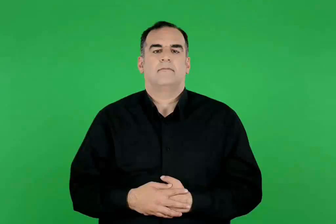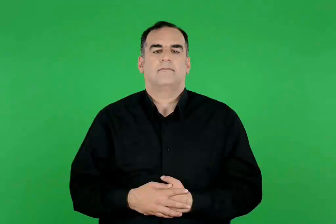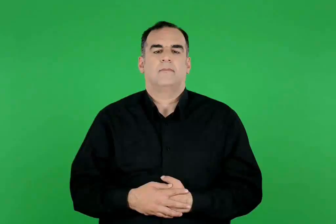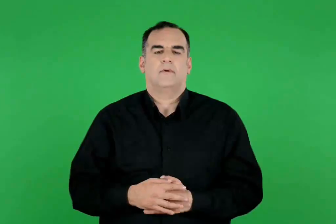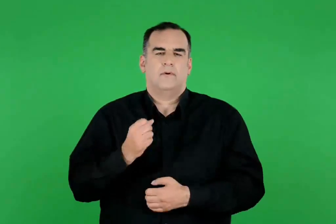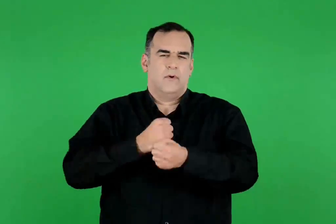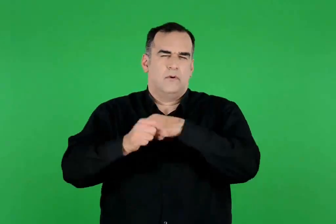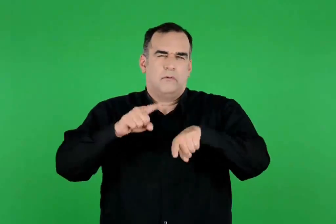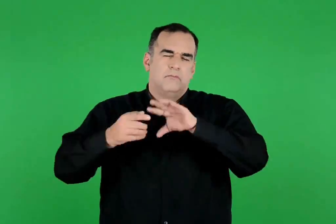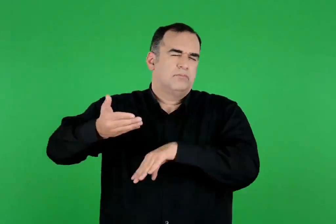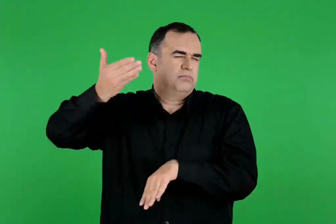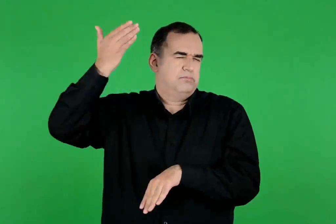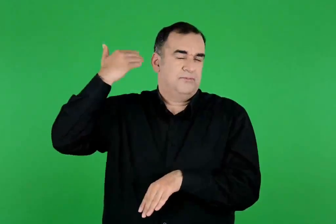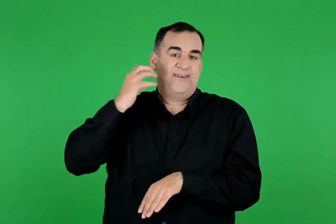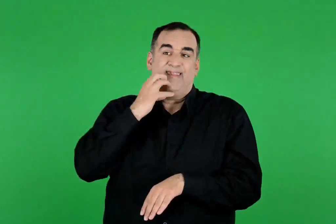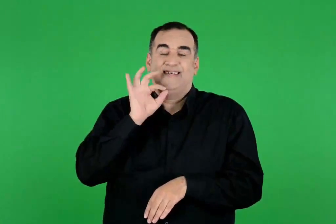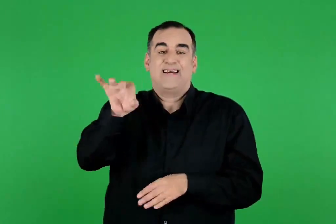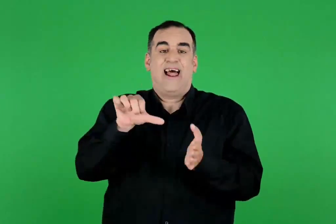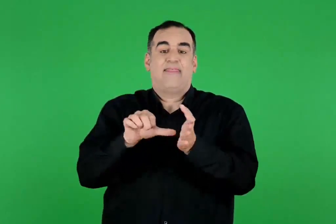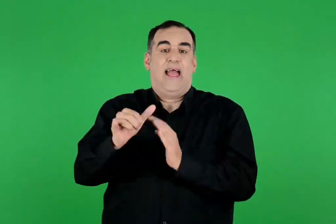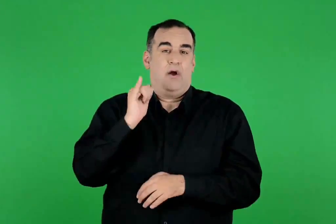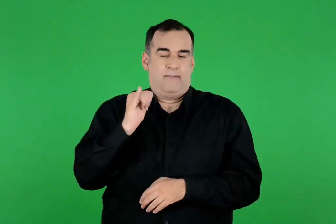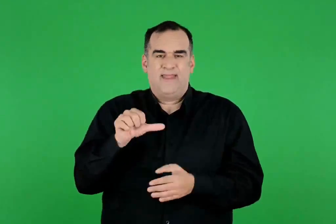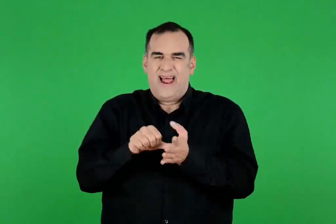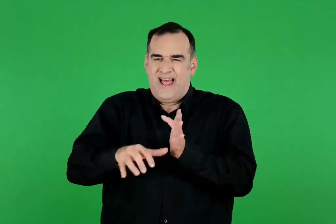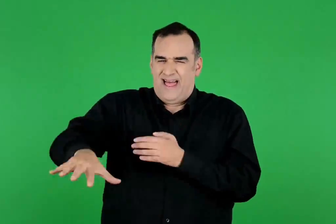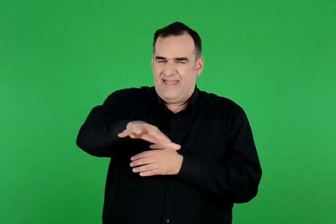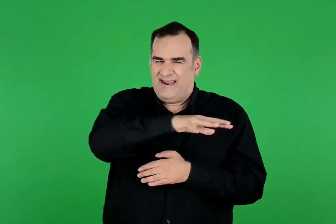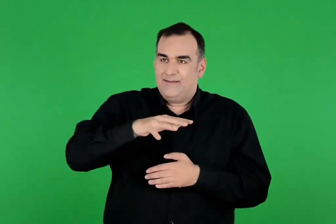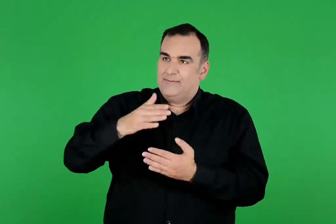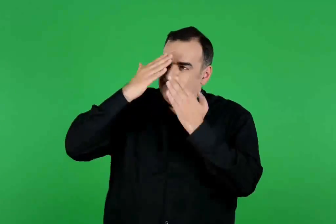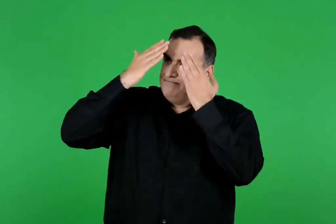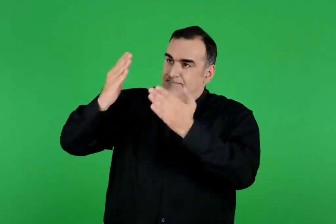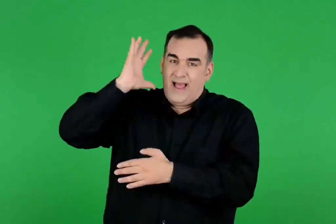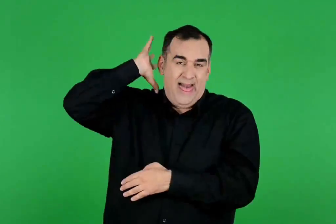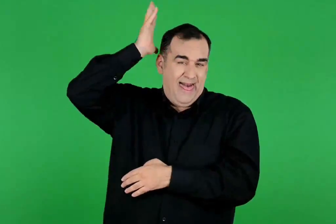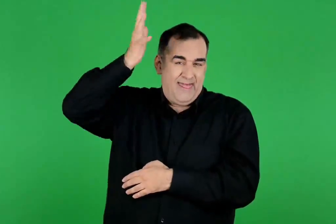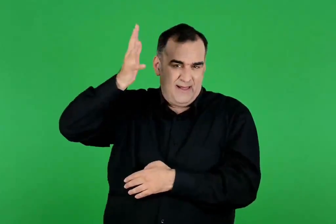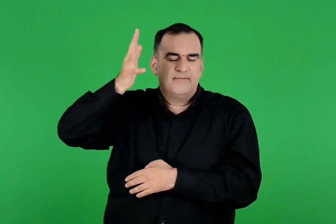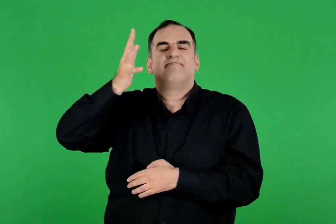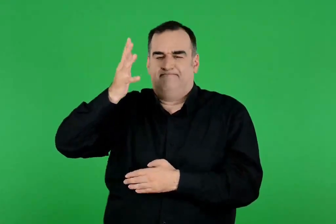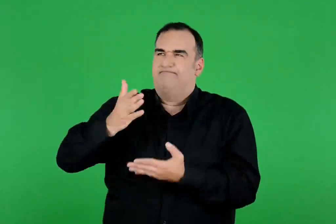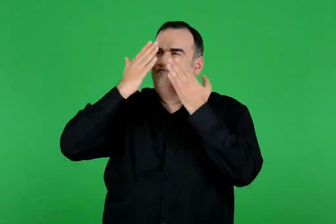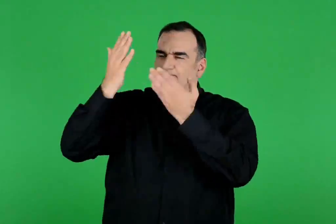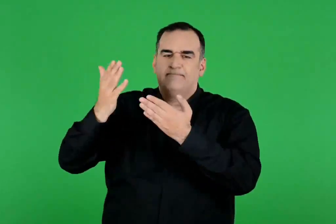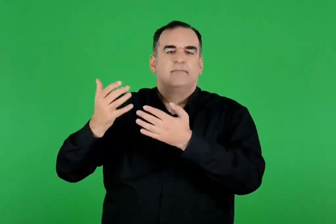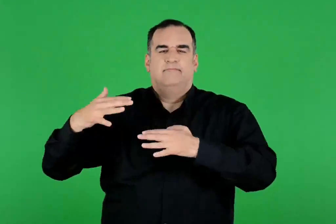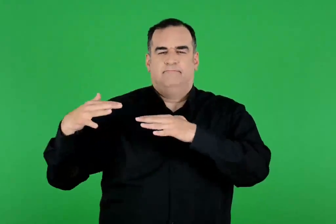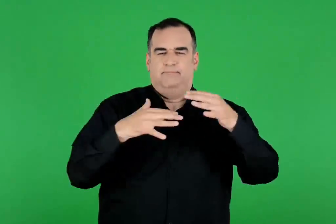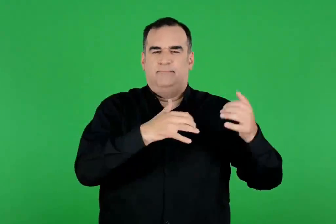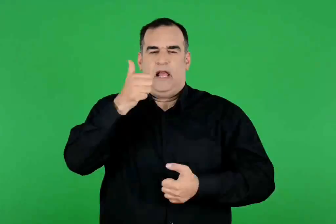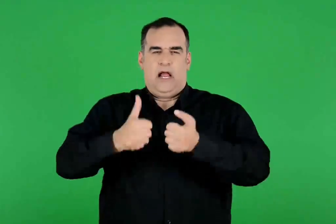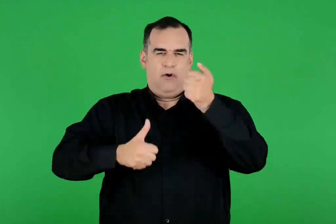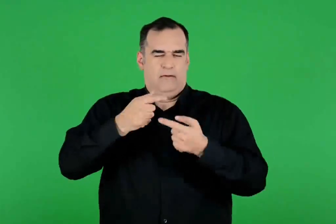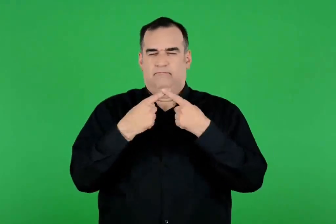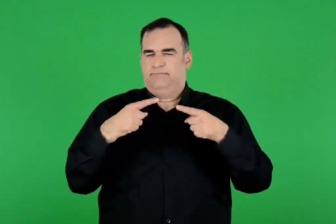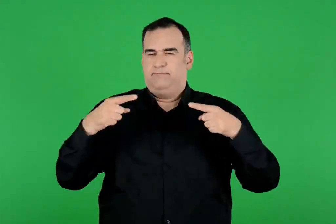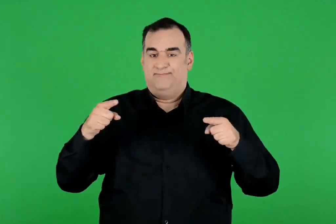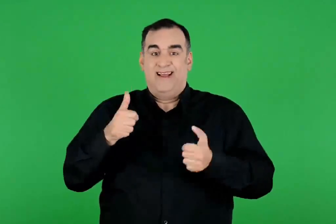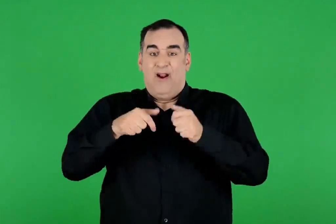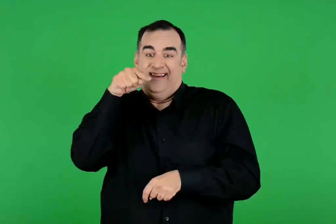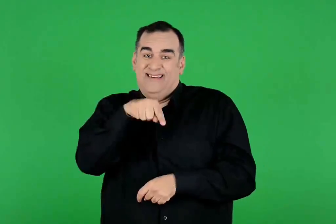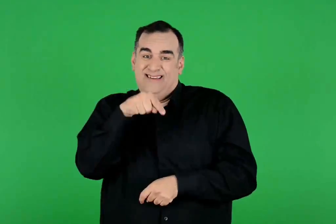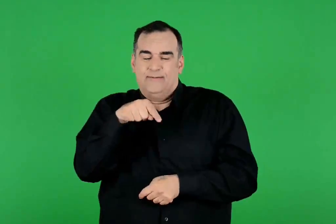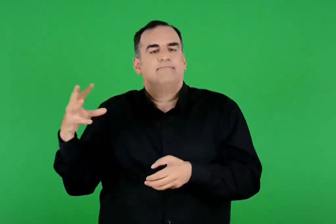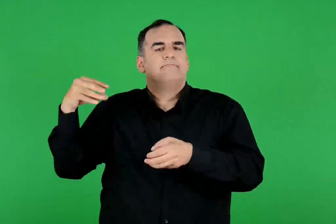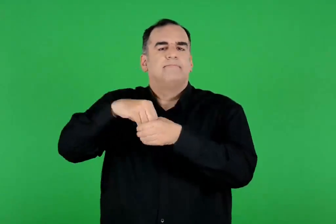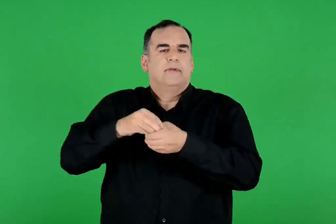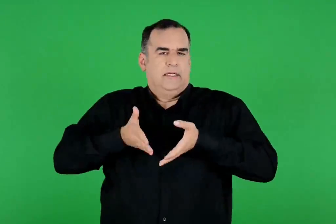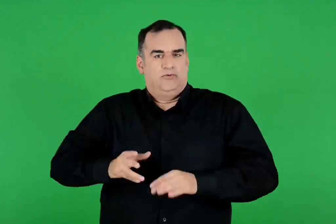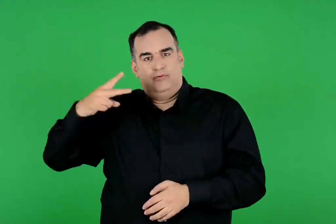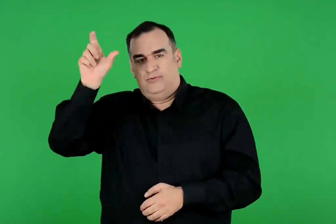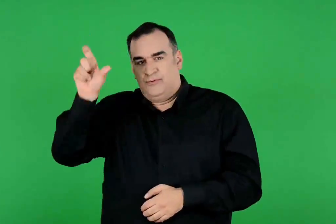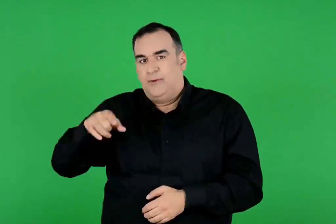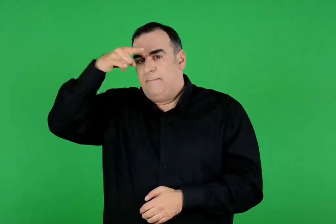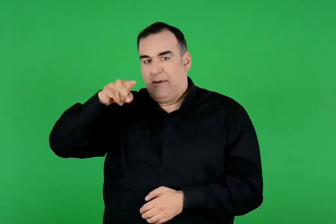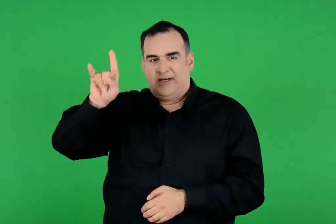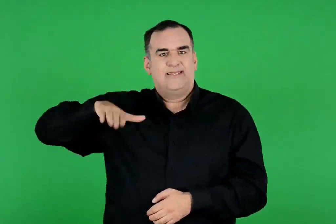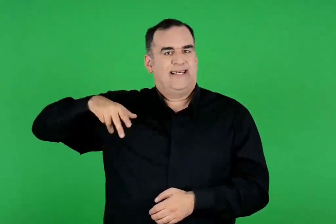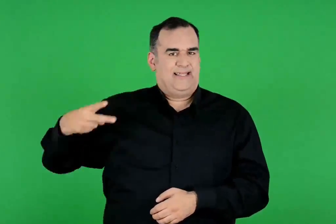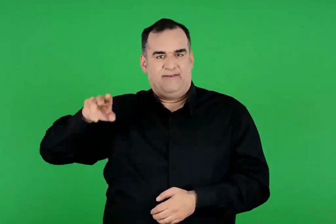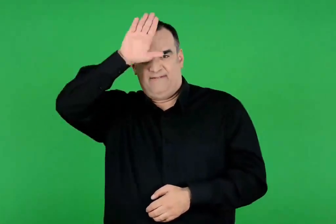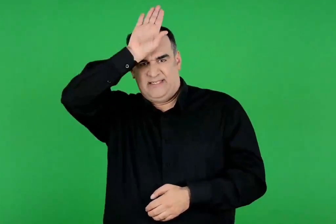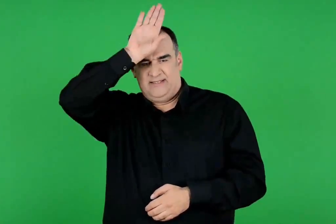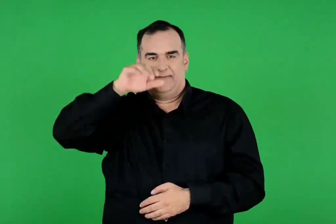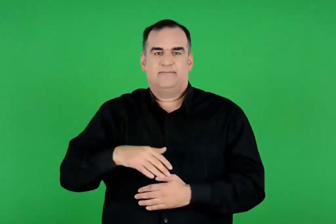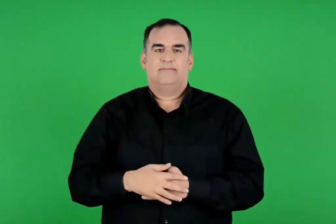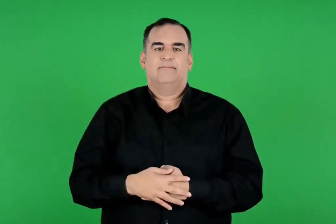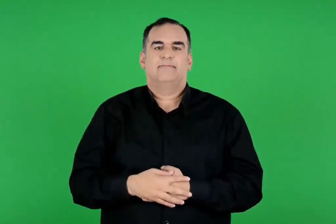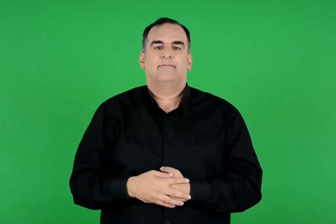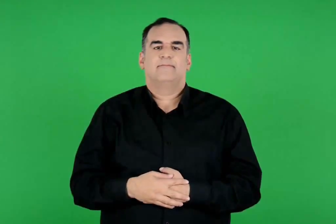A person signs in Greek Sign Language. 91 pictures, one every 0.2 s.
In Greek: μερικά χρόνια πριν φτάσει ο θησέας στην αθήνα , οι αθηναίοι γιόρταζαν για να τιμήσουν την αθηνά κι έκαναν αγώνες. στους αγώνες πήρε μέρος κι ο γιος του μίνωα , του βασιλιά της κρήτης
